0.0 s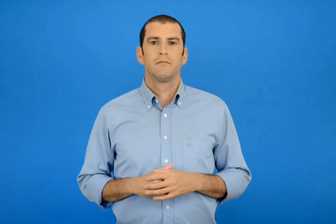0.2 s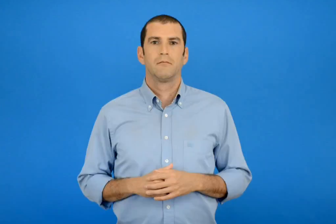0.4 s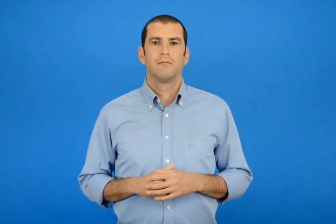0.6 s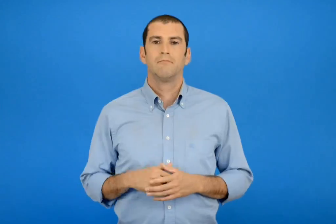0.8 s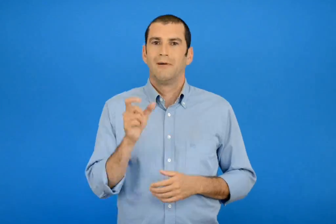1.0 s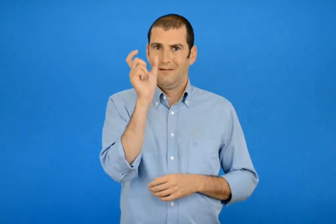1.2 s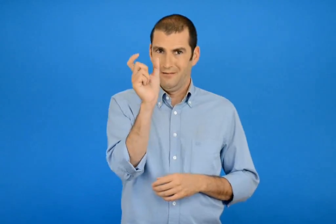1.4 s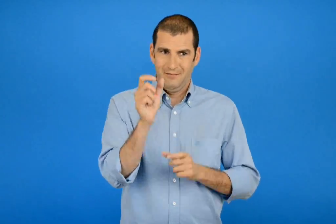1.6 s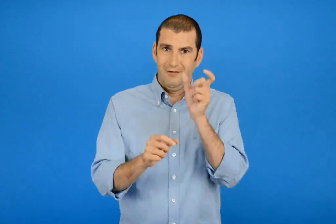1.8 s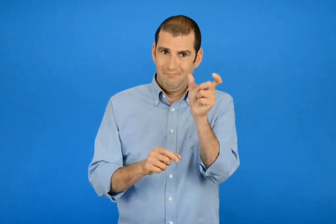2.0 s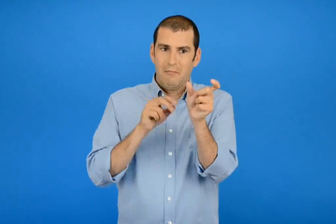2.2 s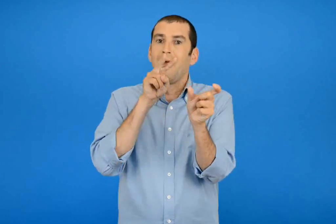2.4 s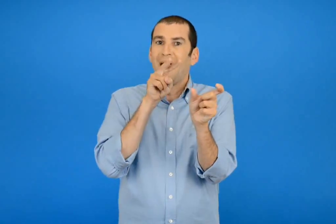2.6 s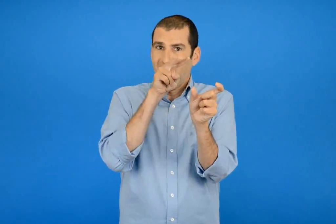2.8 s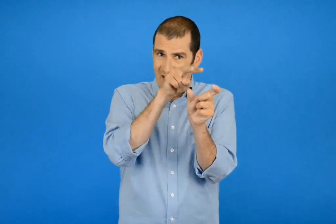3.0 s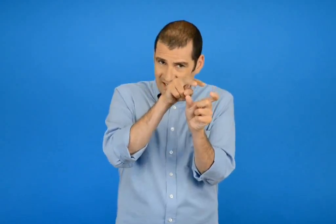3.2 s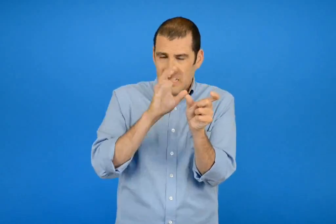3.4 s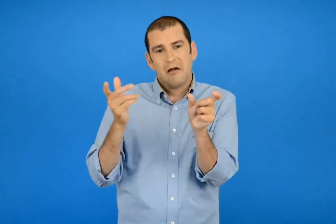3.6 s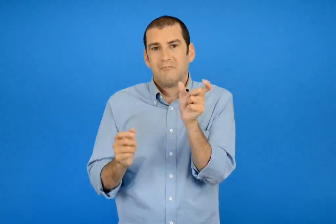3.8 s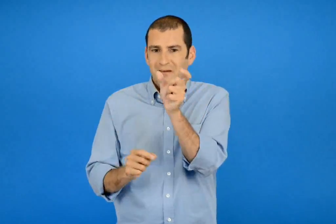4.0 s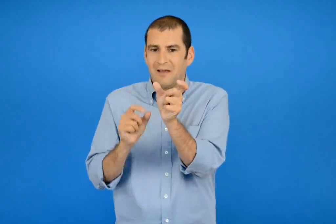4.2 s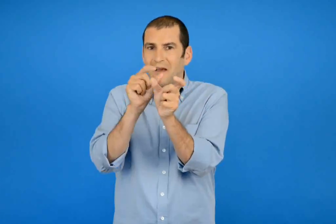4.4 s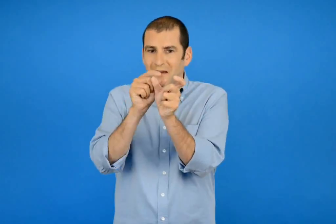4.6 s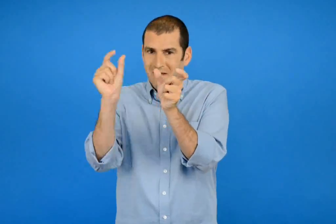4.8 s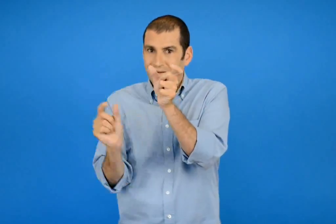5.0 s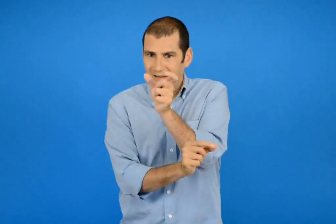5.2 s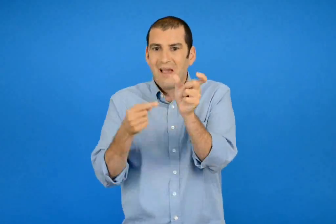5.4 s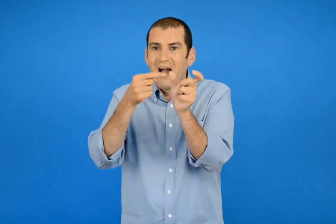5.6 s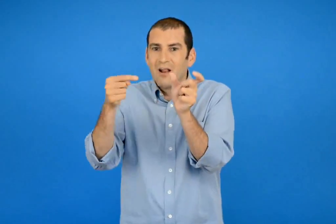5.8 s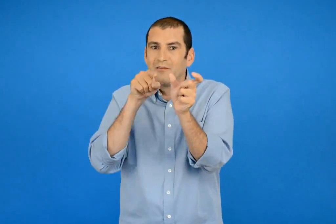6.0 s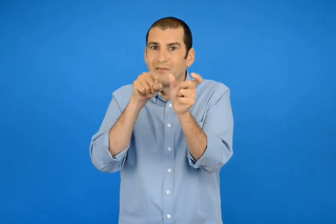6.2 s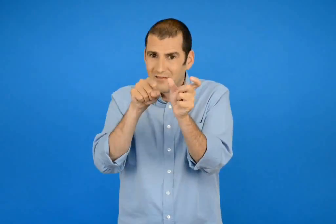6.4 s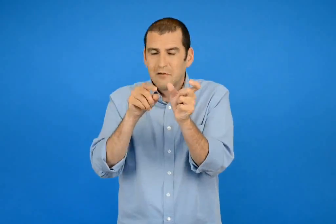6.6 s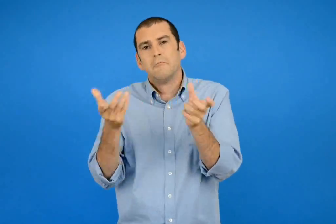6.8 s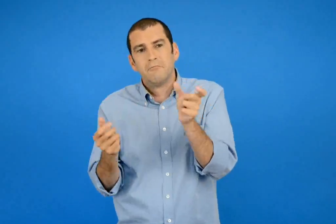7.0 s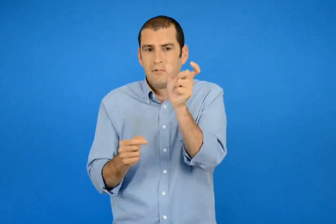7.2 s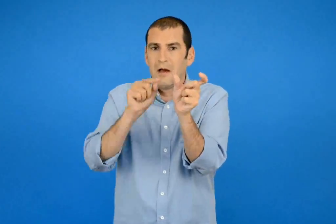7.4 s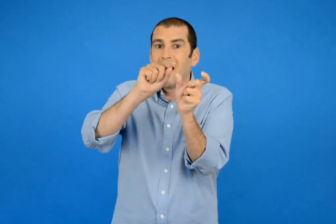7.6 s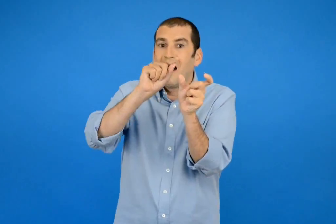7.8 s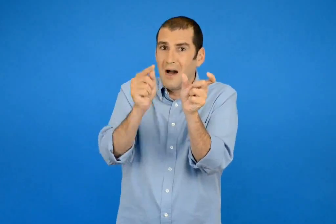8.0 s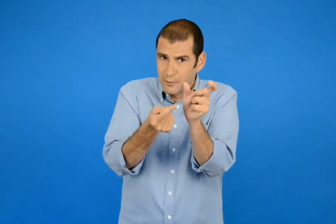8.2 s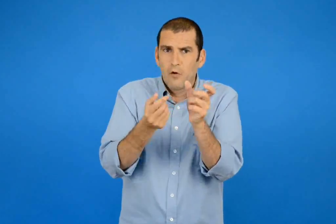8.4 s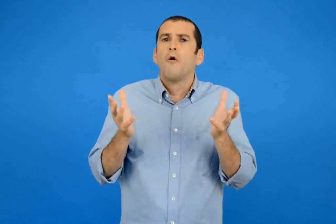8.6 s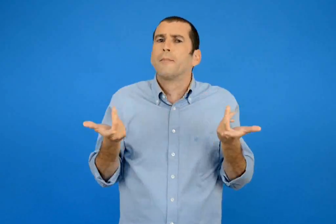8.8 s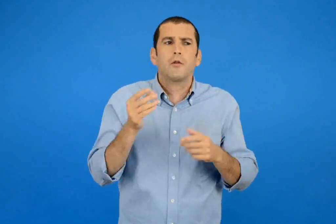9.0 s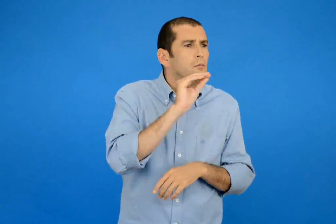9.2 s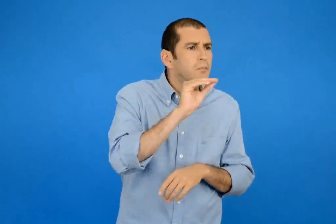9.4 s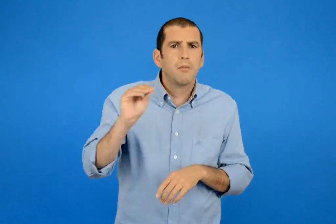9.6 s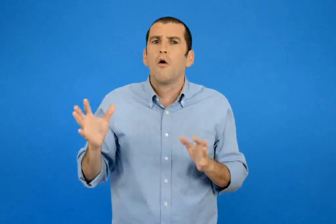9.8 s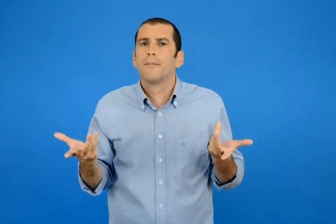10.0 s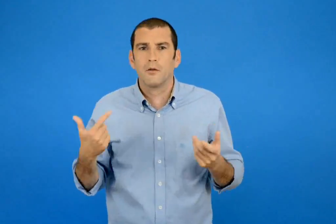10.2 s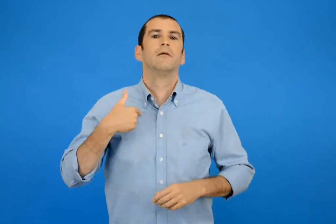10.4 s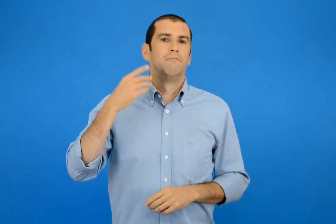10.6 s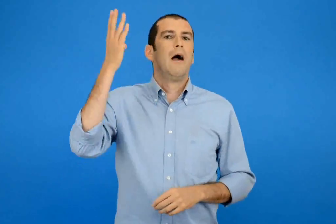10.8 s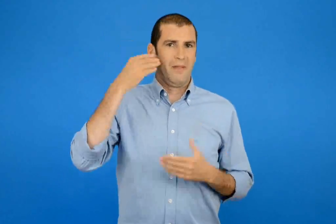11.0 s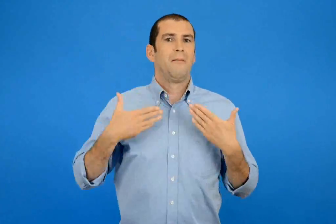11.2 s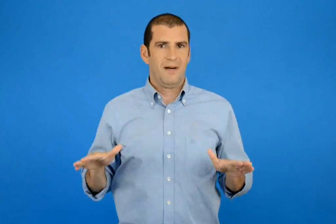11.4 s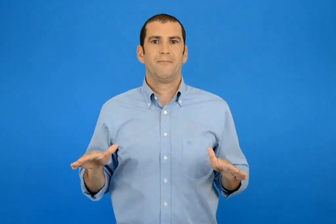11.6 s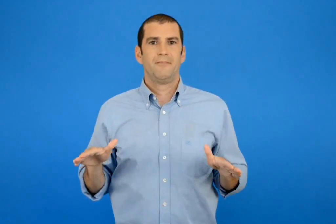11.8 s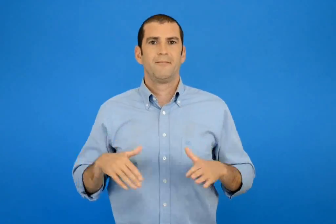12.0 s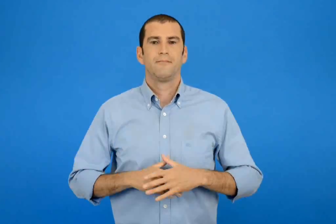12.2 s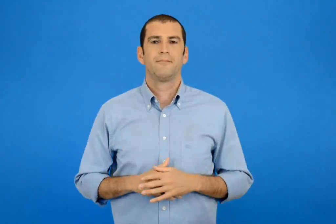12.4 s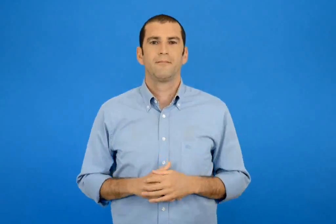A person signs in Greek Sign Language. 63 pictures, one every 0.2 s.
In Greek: έμαθα ποτέ βάζουμε διαλυτικά ενωτικό και απόστροφο
